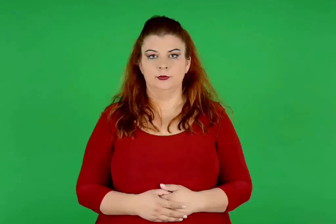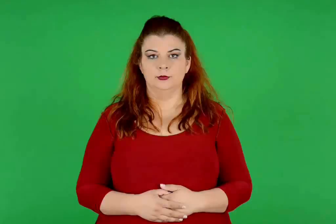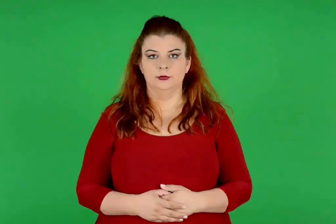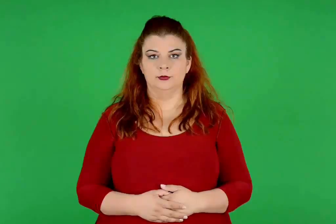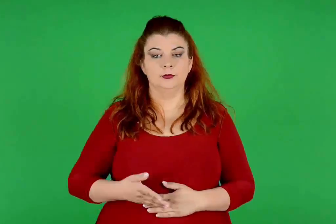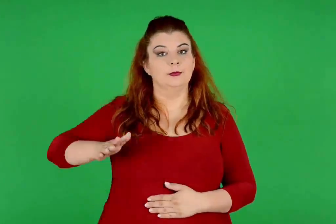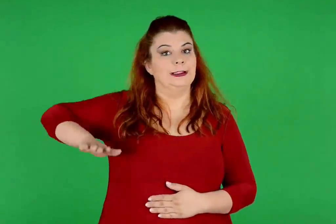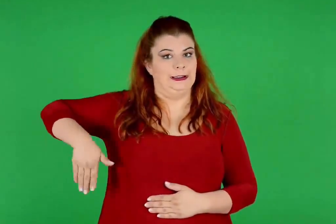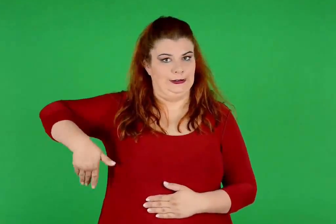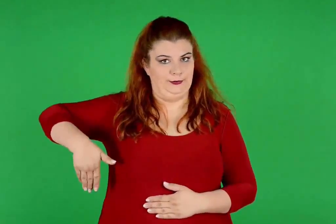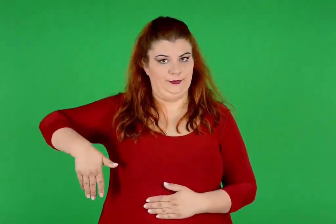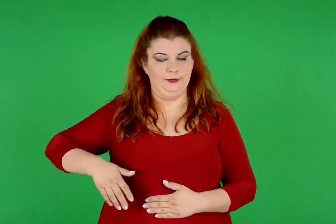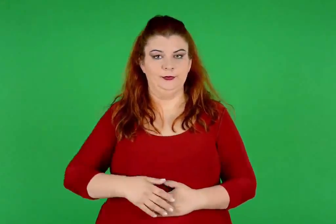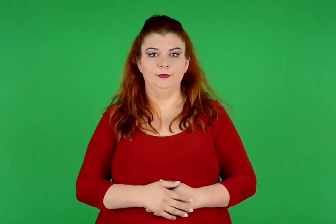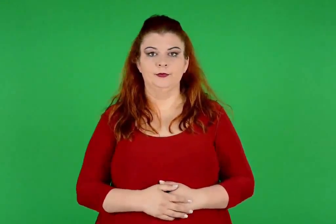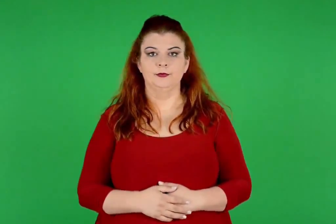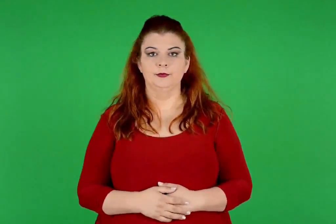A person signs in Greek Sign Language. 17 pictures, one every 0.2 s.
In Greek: η κρήτη
